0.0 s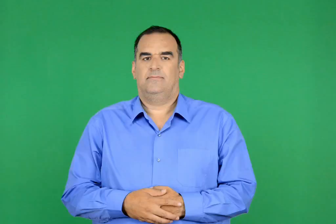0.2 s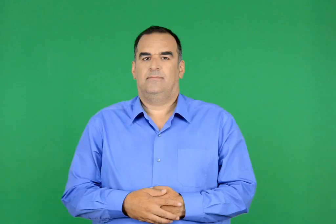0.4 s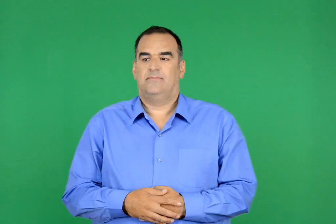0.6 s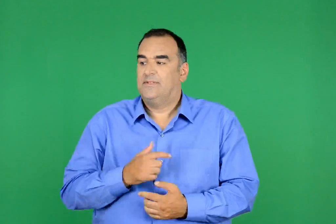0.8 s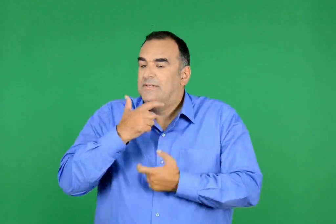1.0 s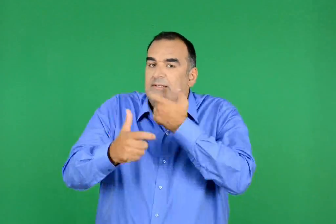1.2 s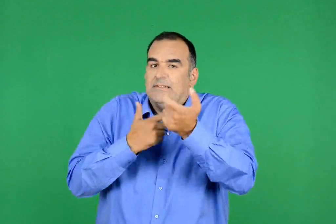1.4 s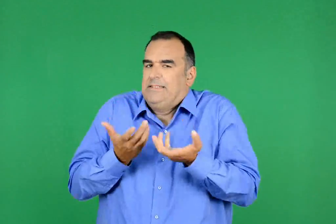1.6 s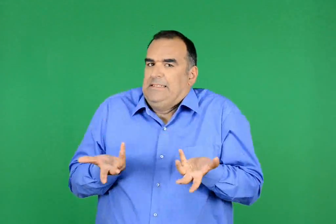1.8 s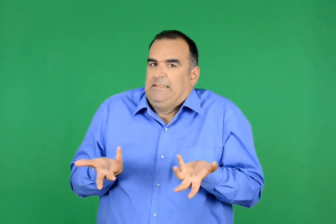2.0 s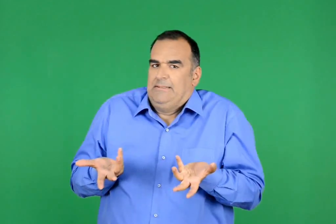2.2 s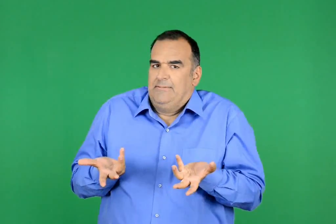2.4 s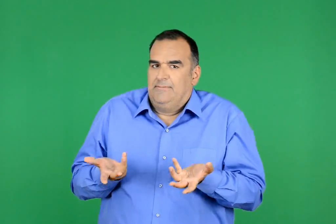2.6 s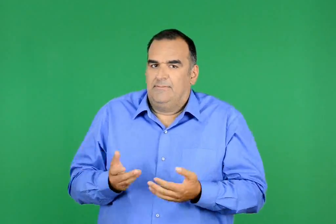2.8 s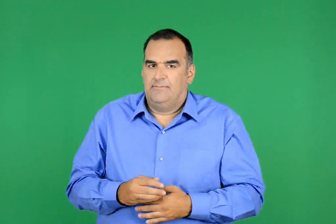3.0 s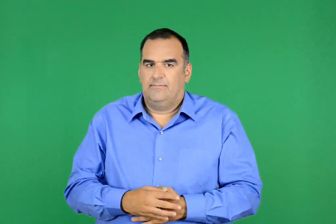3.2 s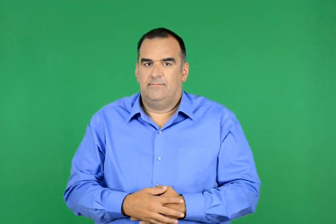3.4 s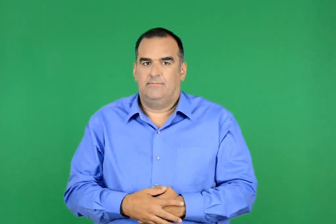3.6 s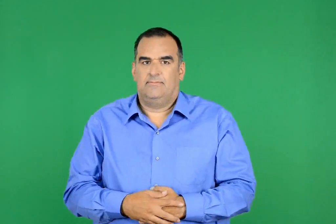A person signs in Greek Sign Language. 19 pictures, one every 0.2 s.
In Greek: τι να πούμε ;
